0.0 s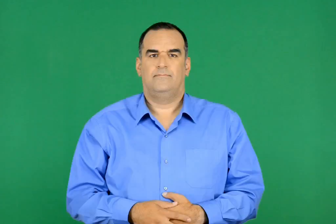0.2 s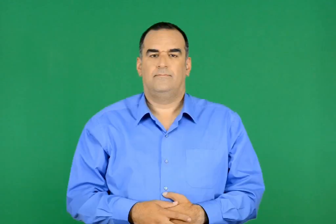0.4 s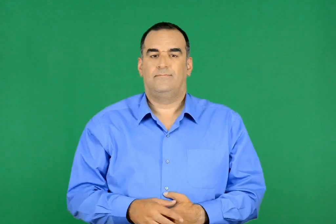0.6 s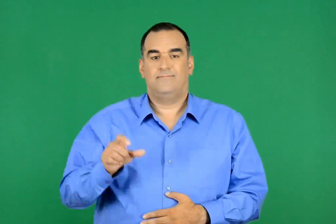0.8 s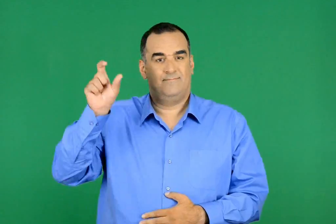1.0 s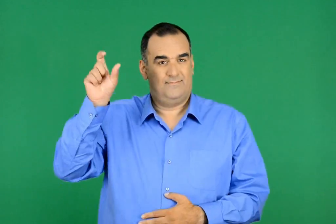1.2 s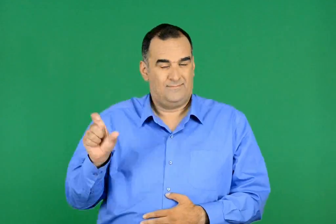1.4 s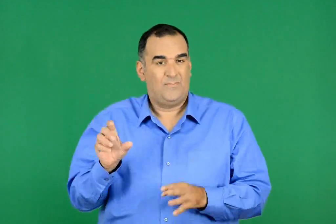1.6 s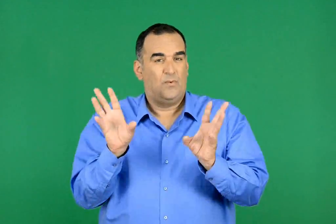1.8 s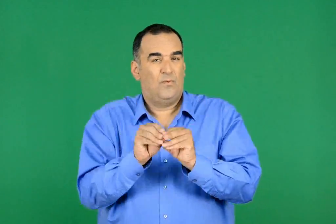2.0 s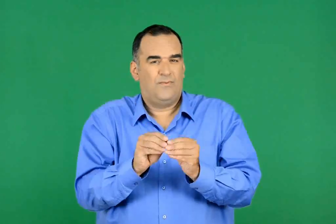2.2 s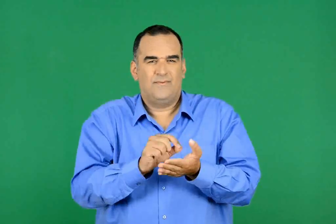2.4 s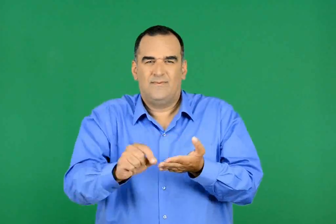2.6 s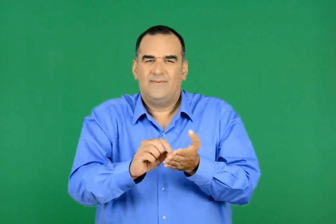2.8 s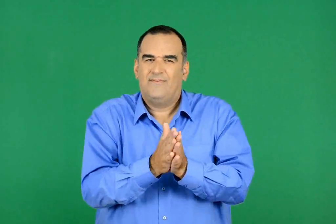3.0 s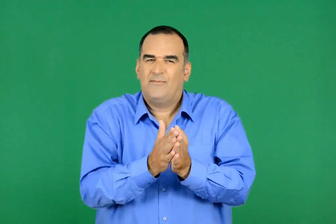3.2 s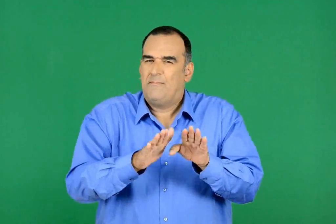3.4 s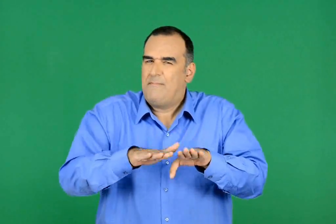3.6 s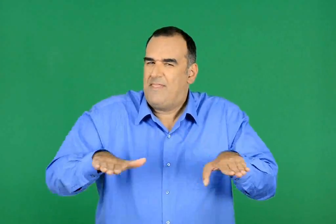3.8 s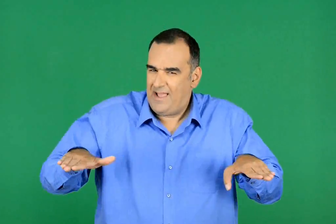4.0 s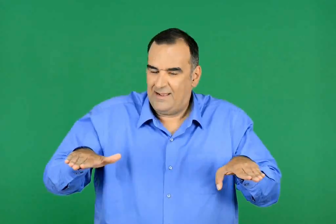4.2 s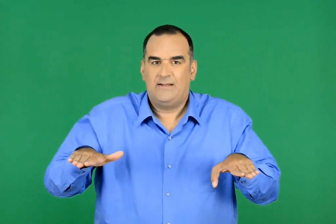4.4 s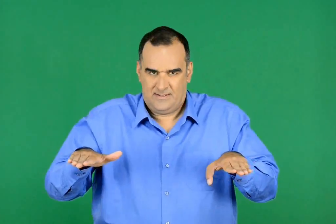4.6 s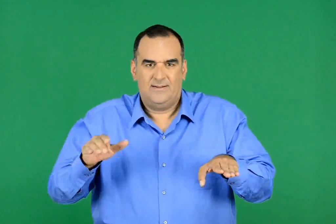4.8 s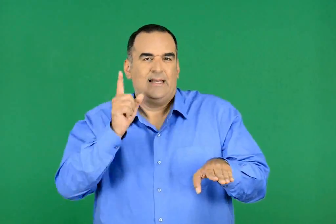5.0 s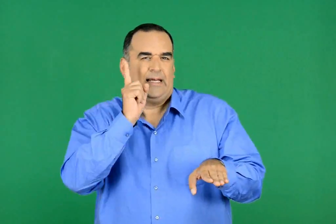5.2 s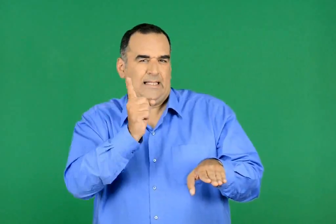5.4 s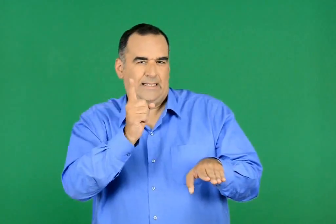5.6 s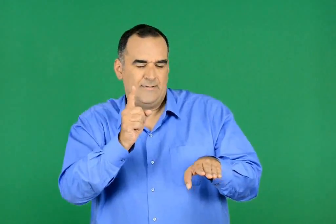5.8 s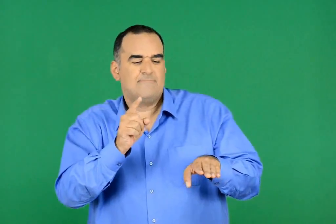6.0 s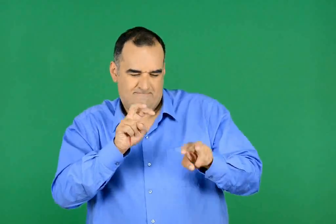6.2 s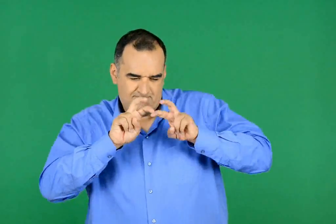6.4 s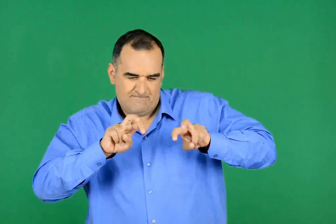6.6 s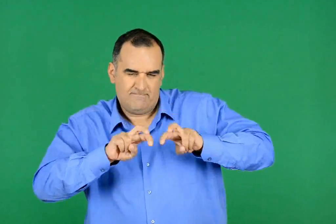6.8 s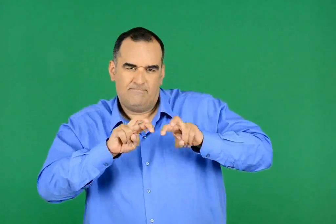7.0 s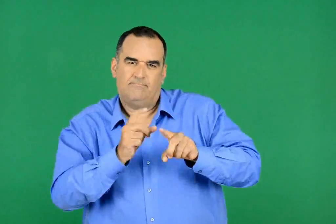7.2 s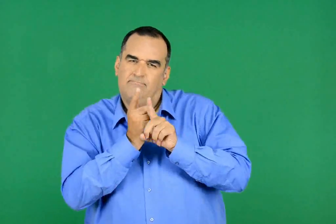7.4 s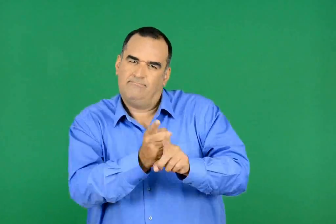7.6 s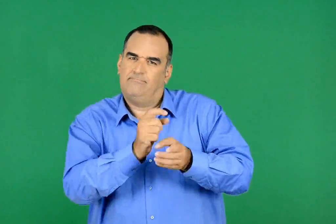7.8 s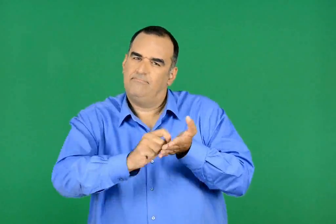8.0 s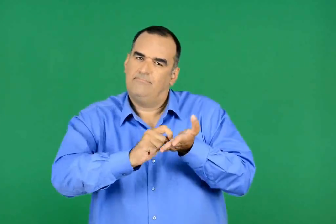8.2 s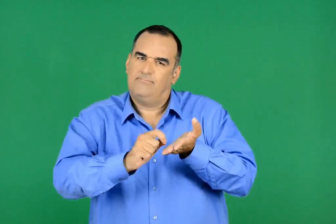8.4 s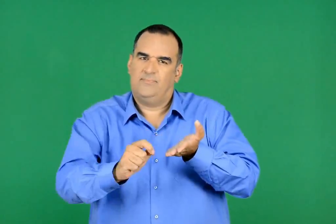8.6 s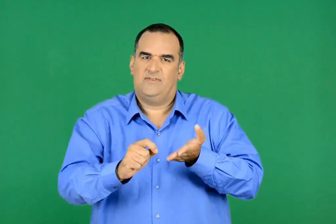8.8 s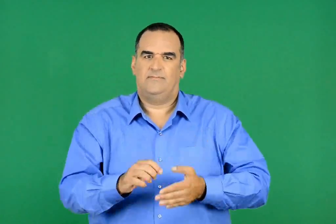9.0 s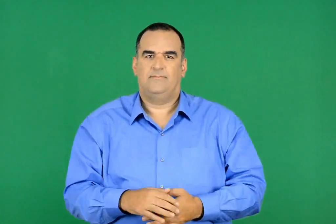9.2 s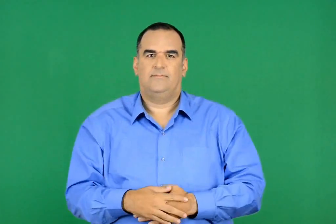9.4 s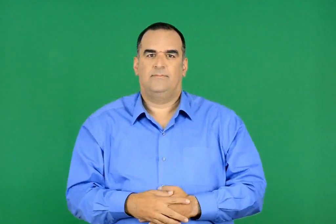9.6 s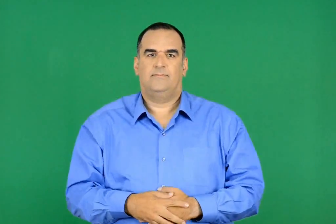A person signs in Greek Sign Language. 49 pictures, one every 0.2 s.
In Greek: ασχολείται και µε την κριτική του παιδικού βιβλίου
